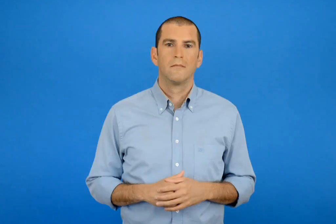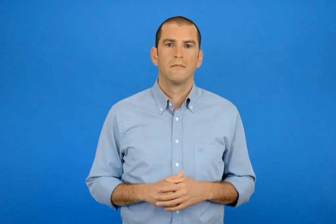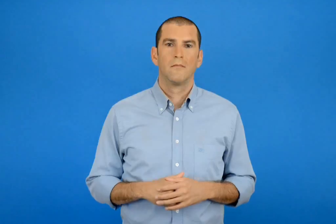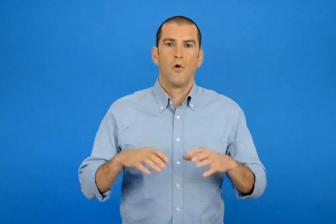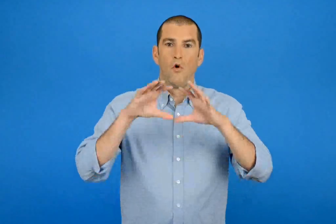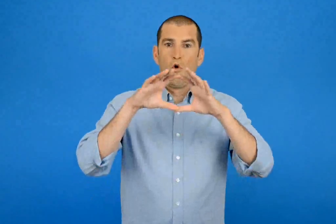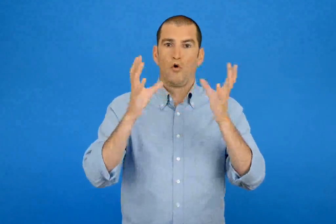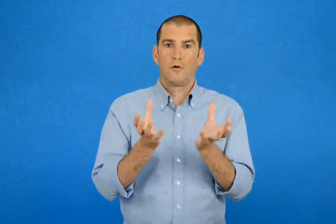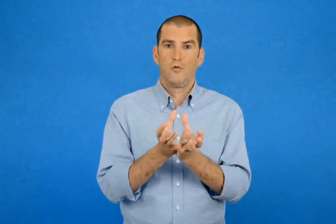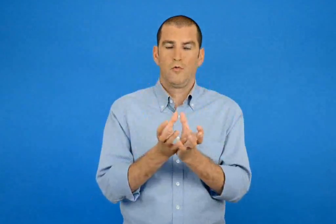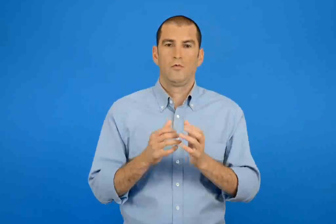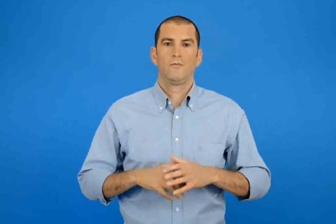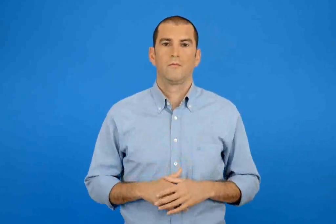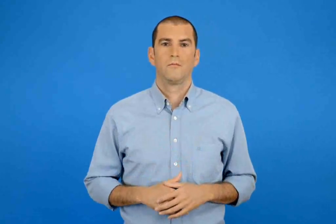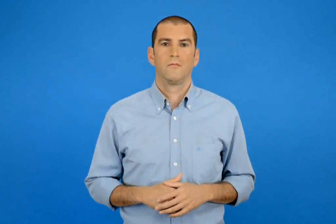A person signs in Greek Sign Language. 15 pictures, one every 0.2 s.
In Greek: ολόκληρο
